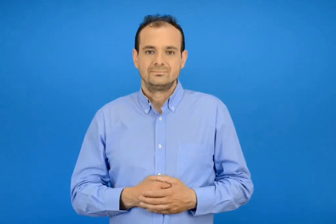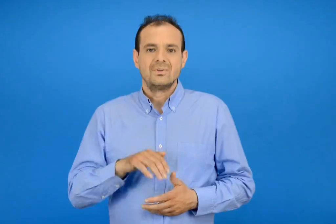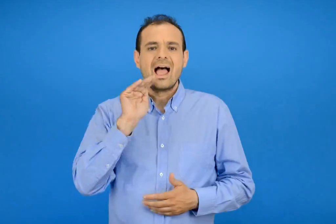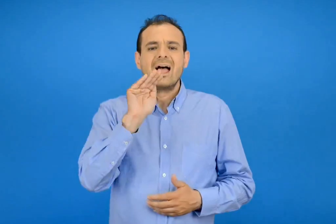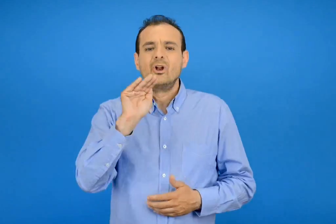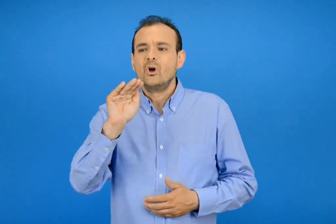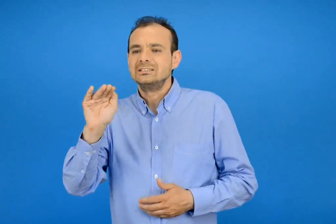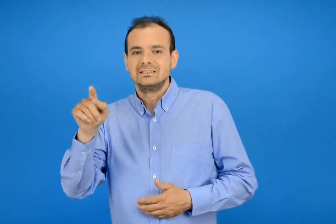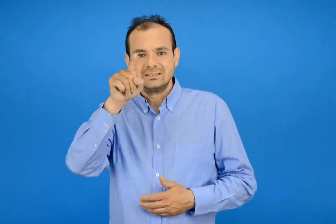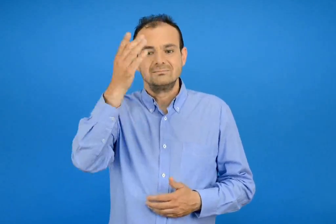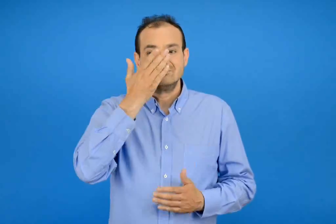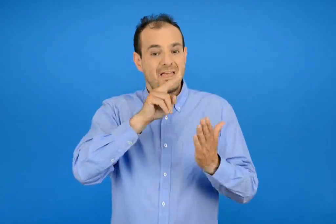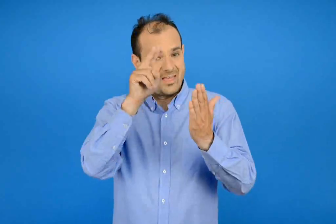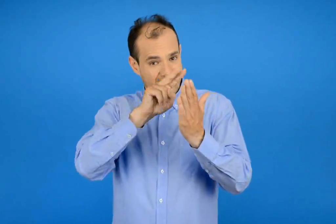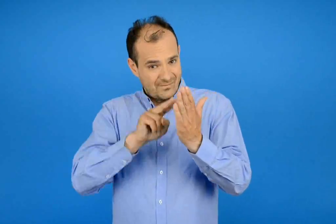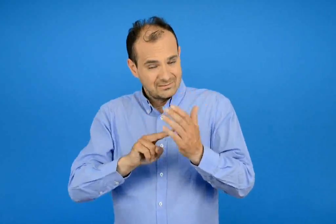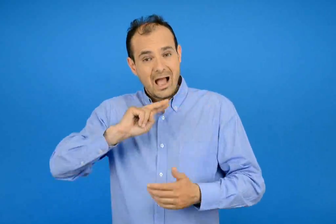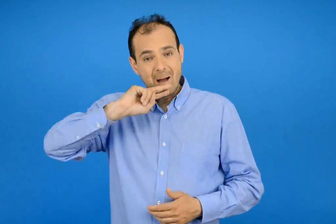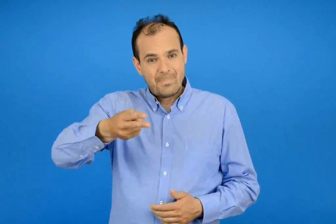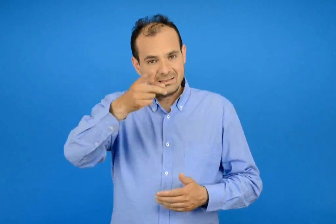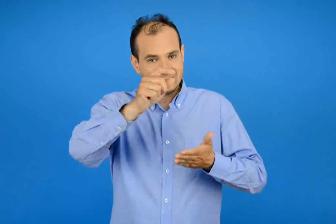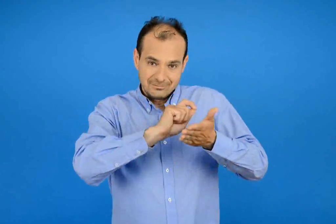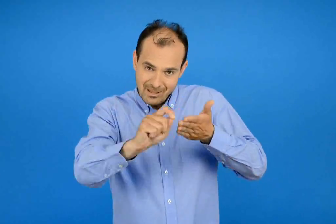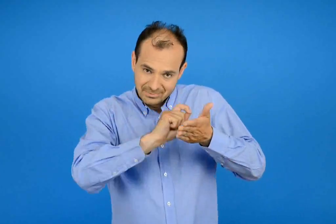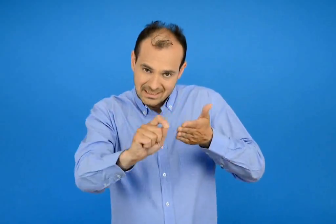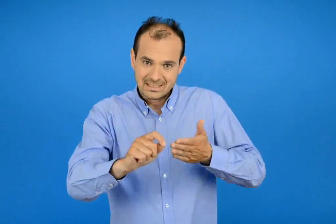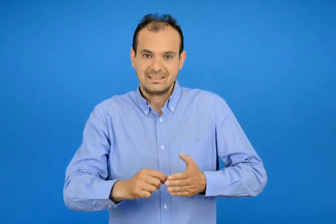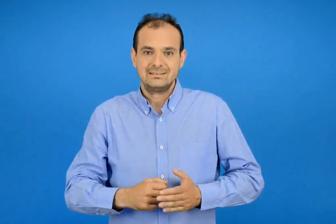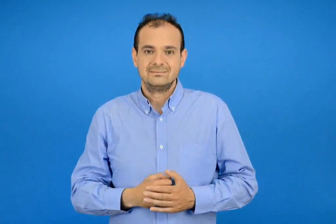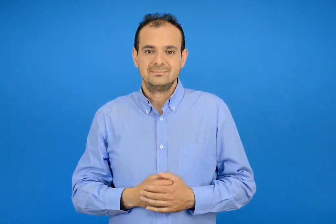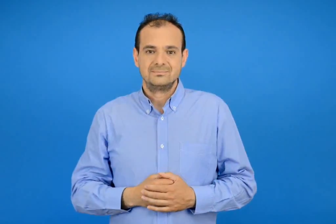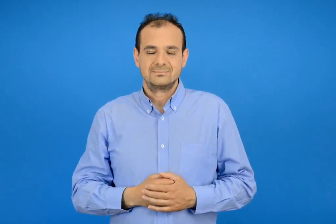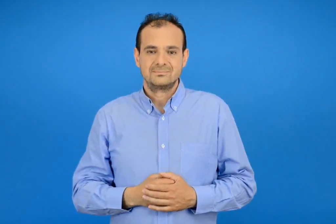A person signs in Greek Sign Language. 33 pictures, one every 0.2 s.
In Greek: διάβασε τις ερωτήσεις και γράψε την απάντηση
